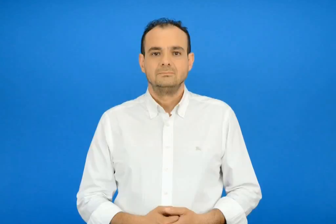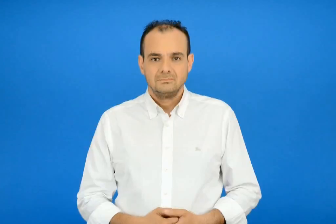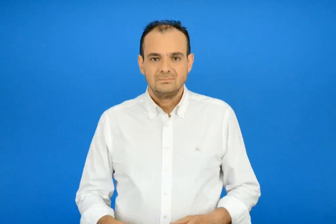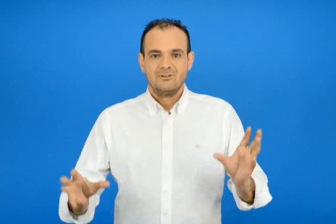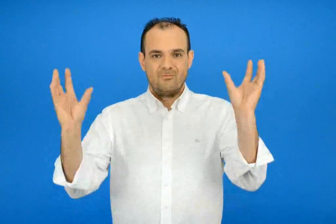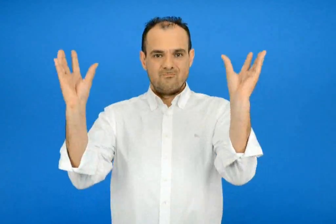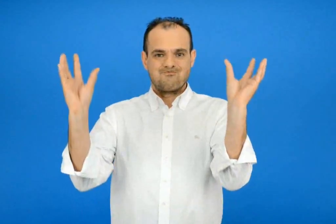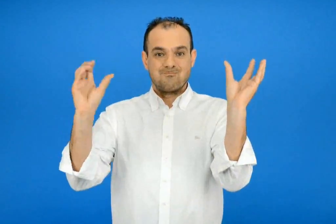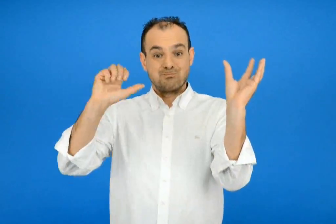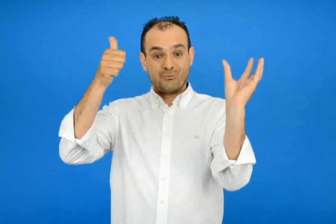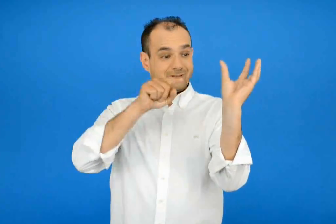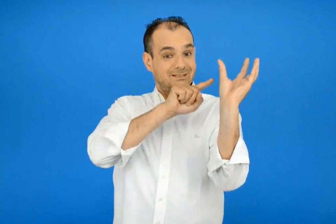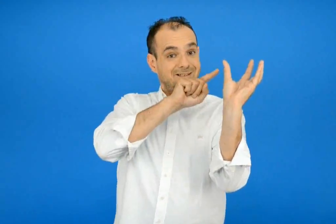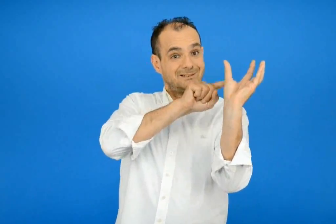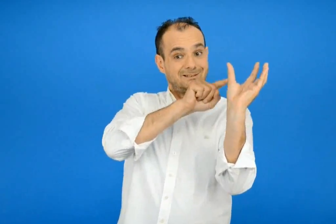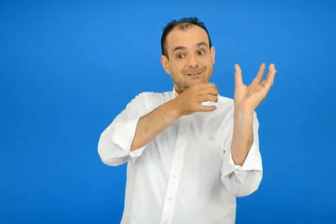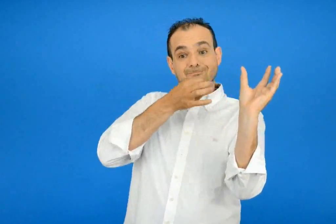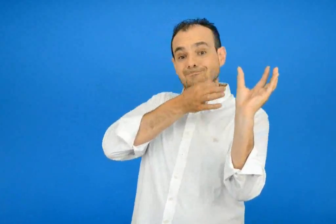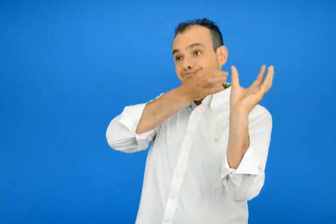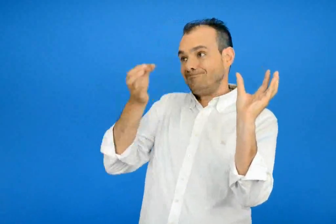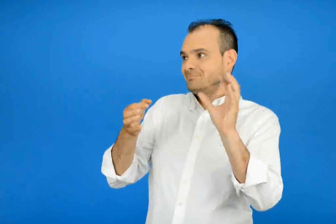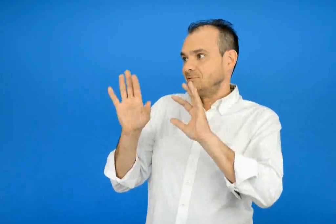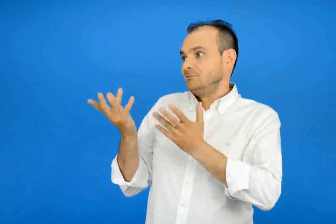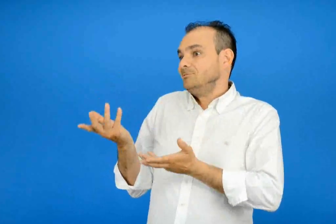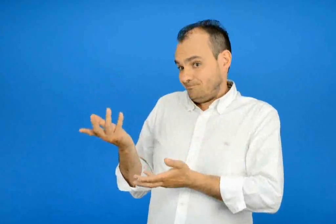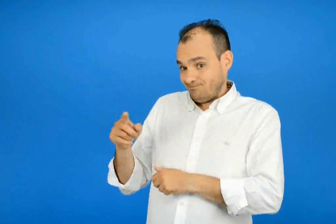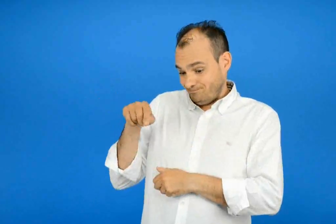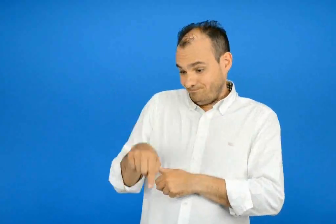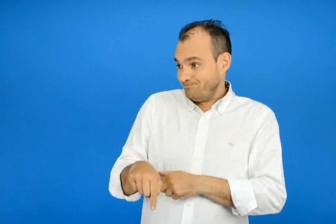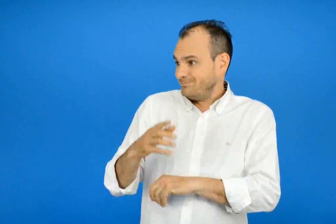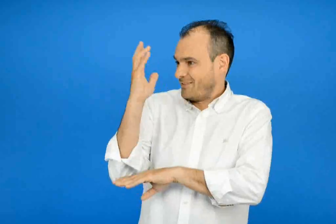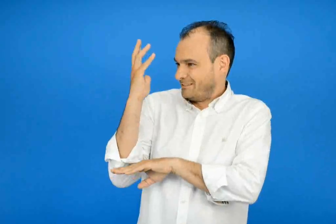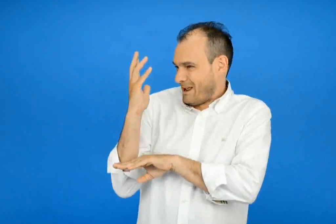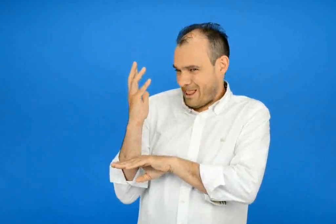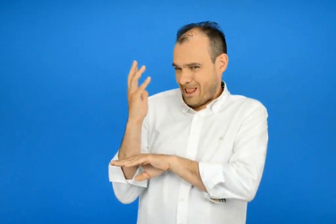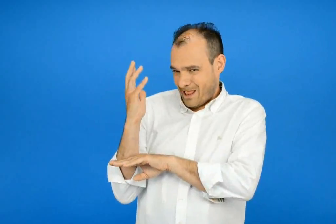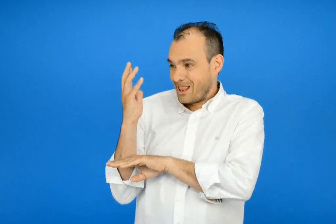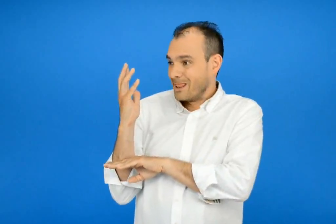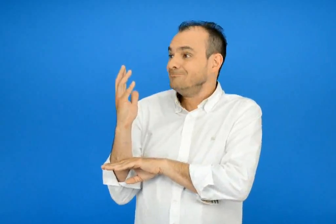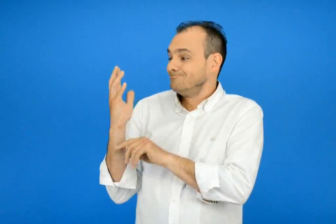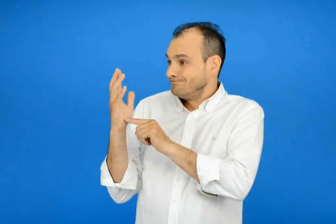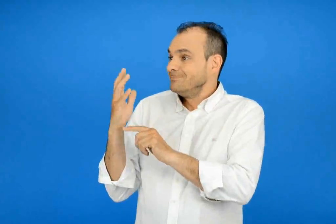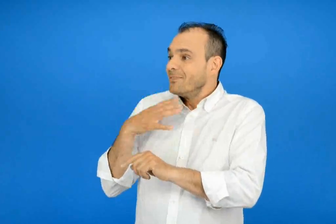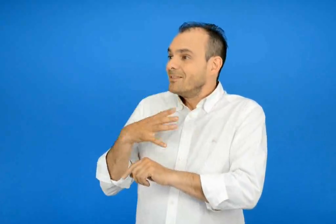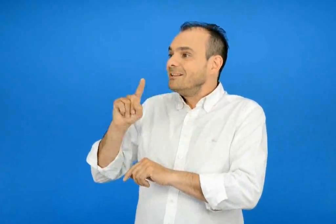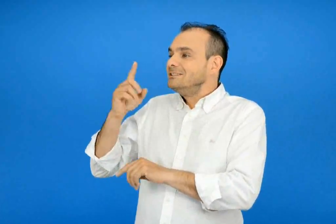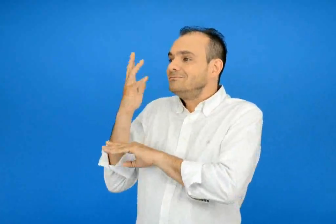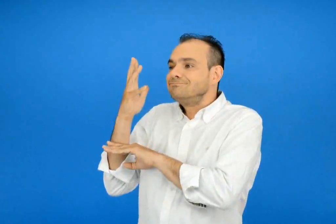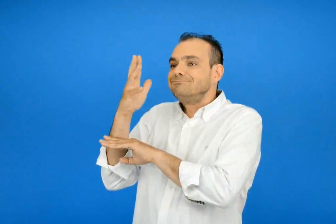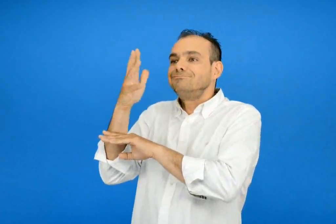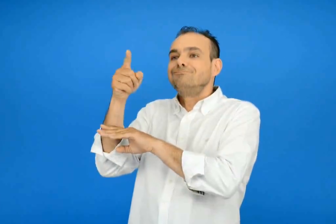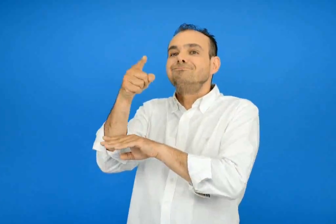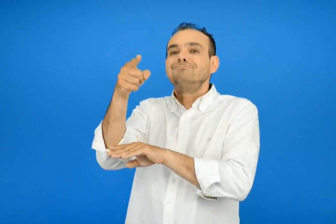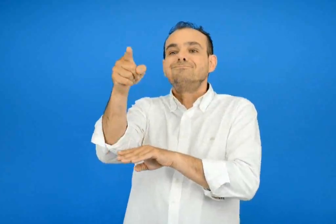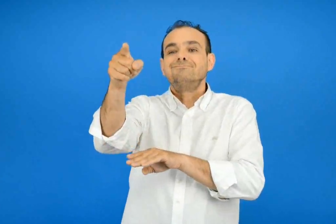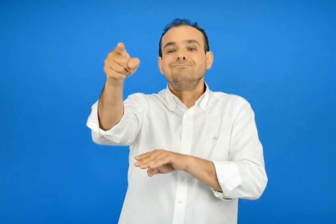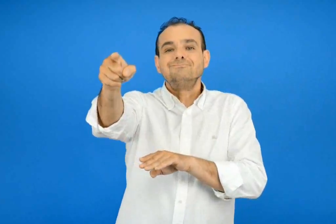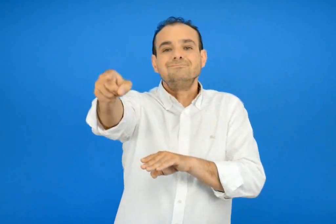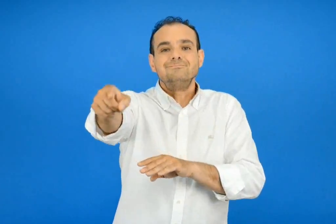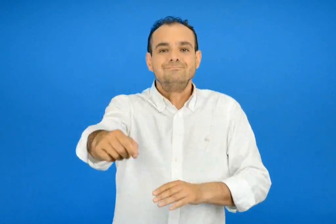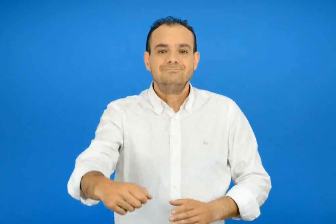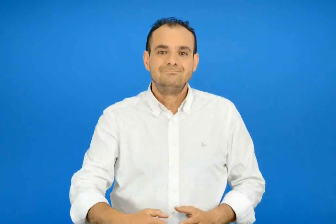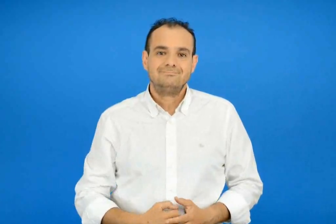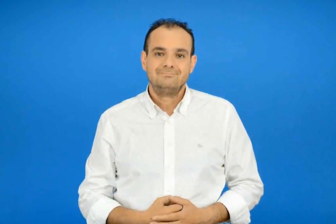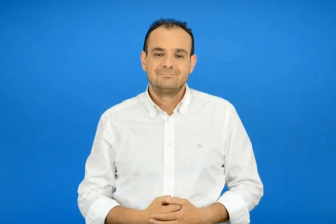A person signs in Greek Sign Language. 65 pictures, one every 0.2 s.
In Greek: το δεντράκι θέλει να ταξιδέψει εξήγησε η πρώτη
